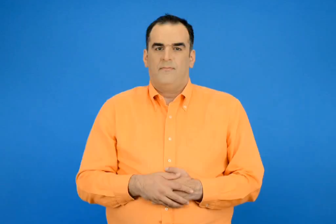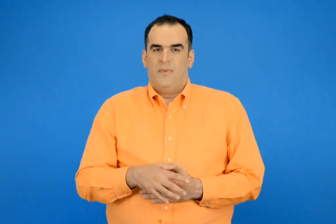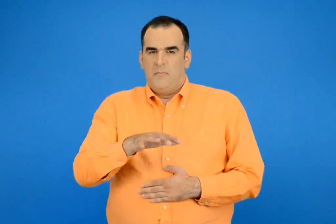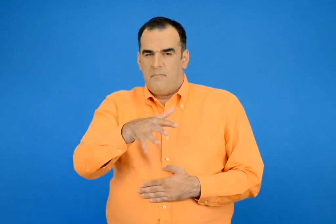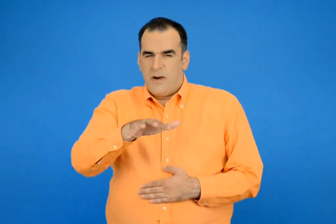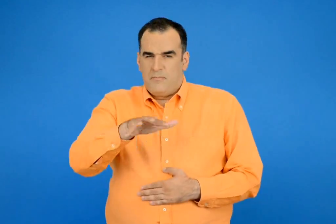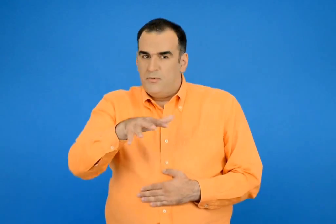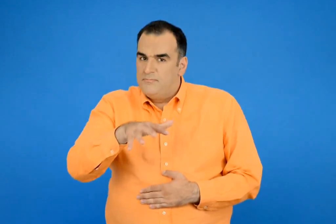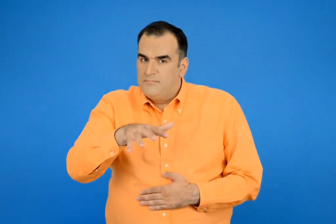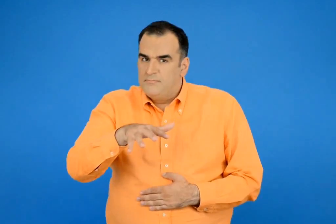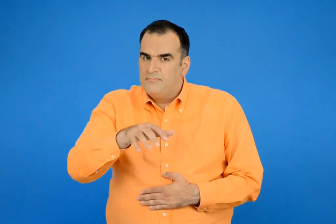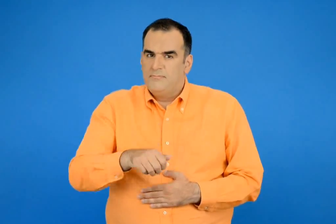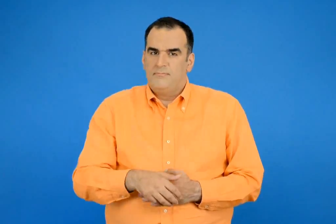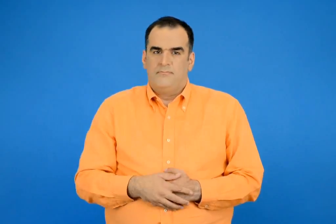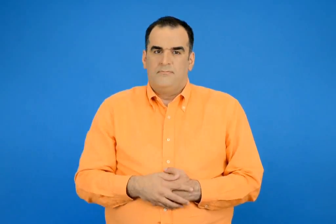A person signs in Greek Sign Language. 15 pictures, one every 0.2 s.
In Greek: περίπου
